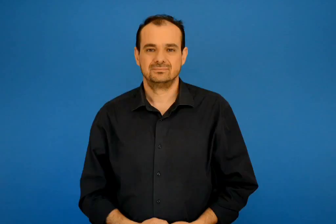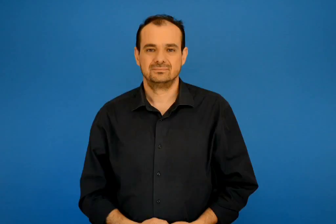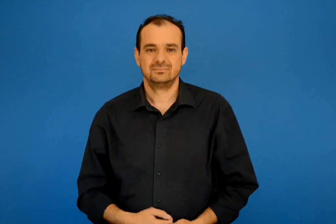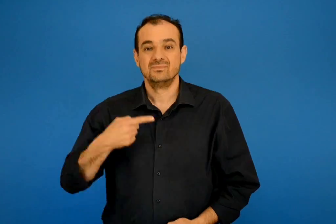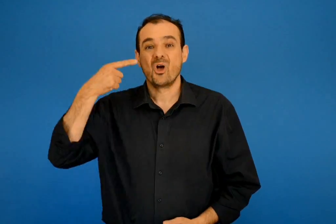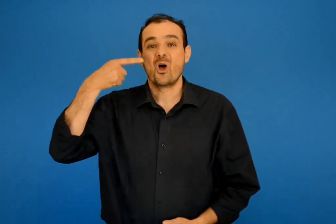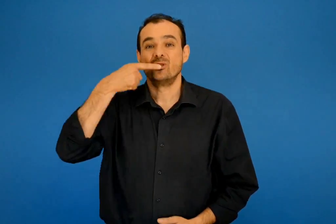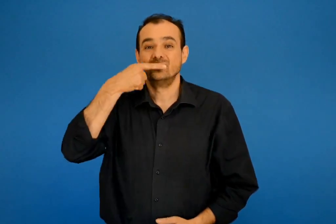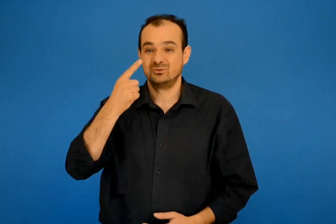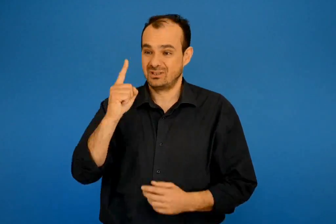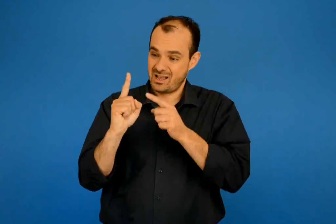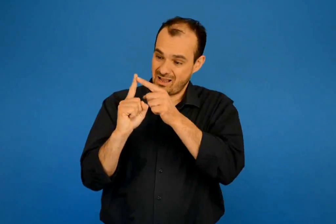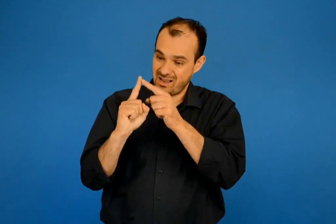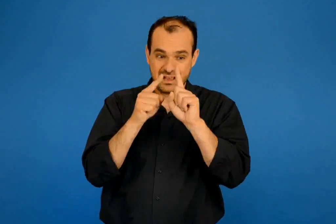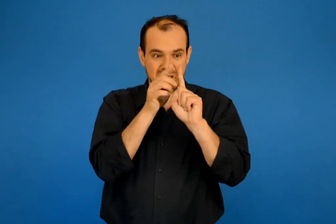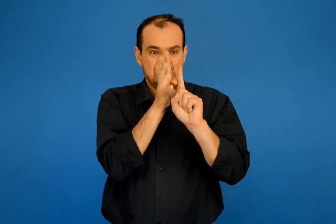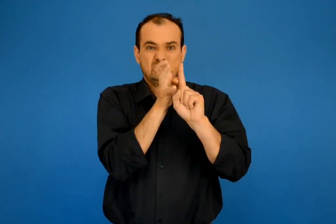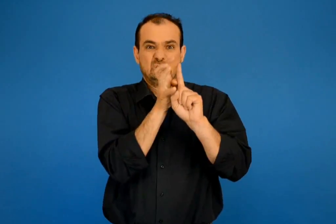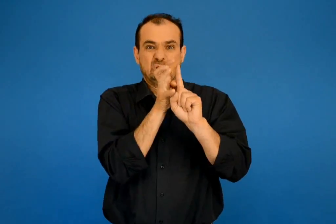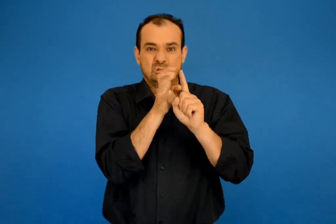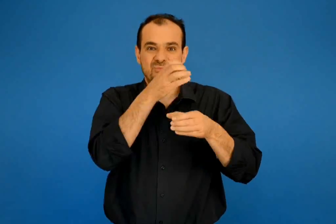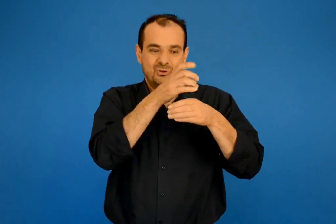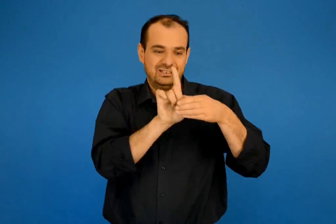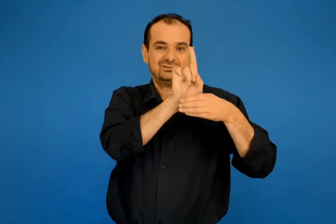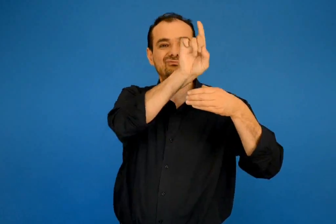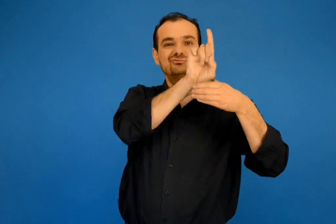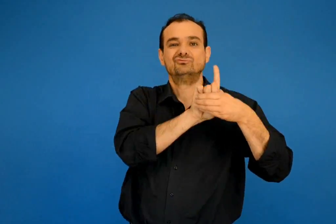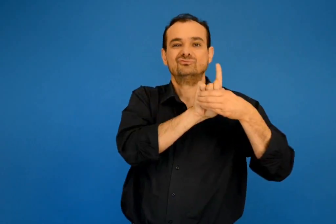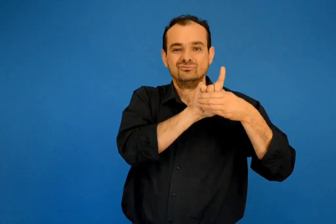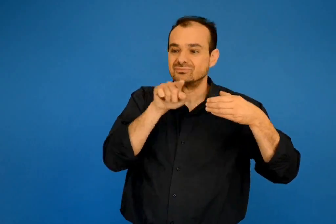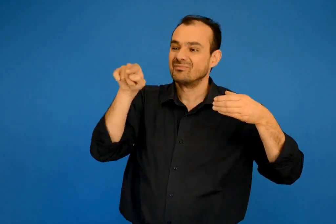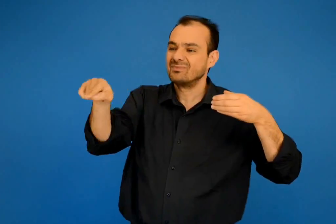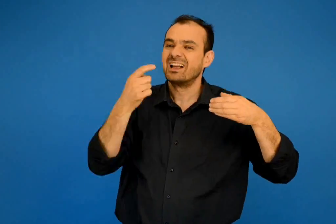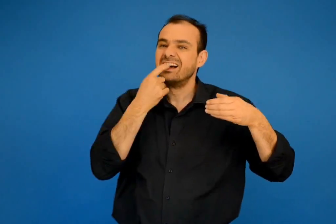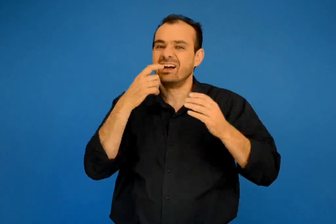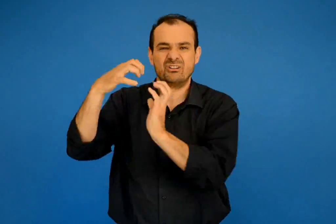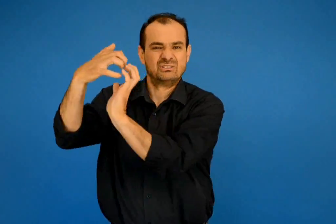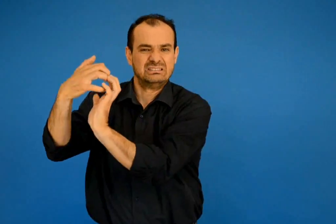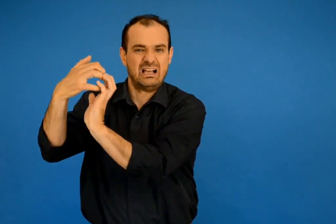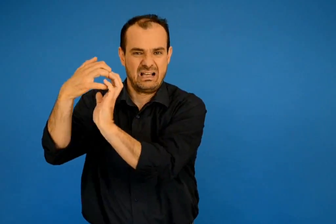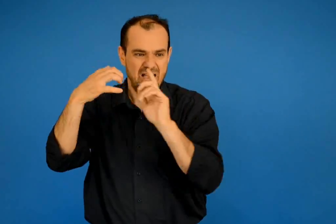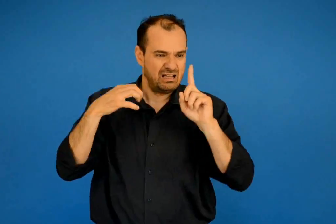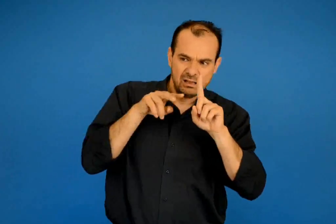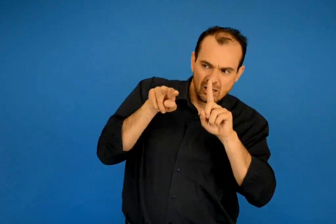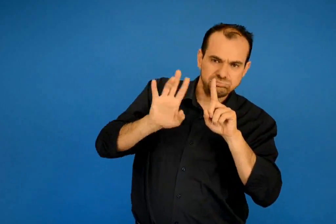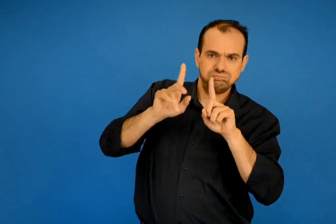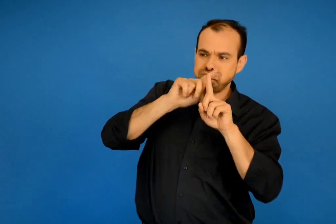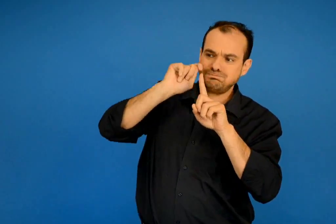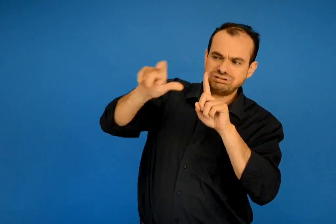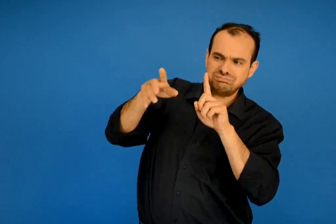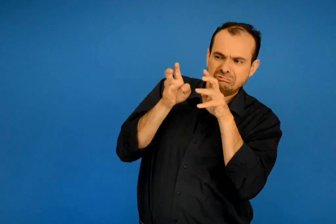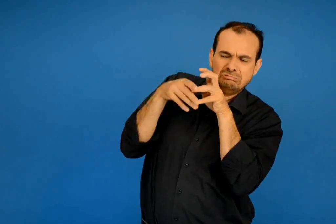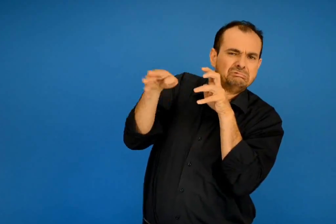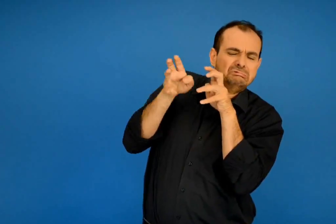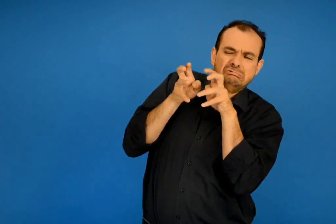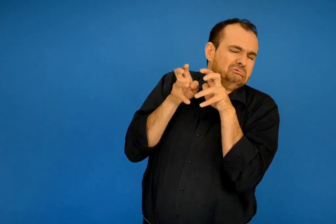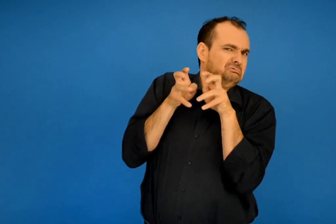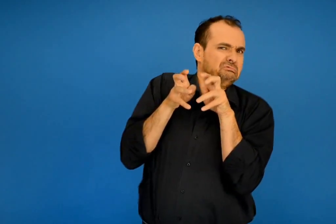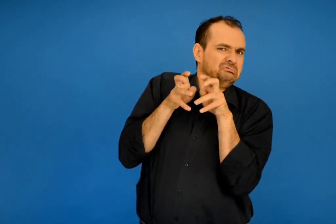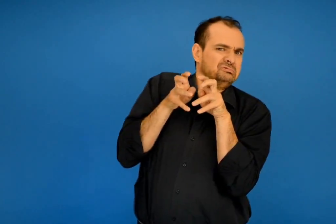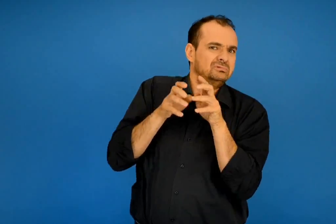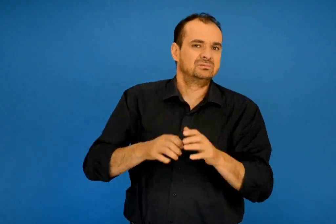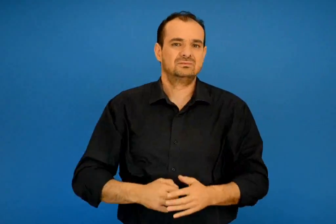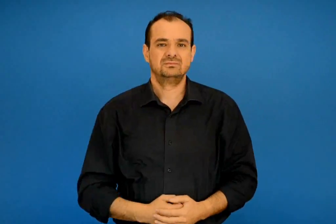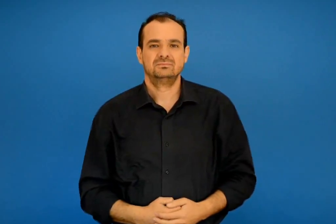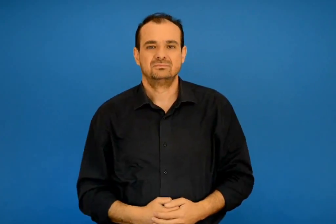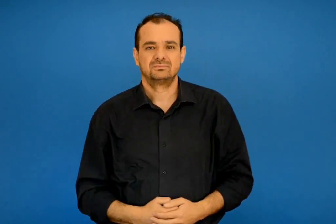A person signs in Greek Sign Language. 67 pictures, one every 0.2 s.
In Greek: μια οδοντόβουρτσα σκληρή μέσα στο ποτηράκι τα δόντια του αφέντη της βαρέθηκε λιγάκι
